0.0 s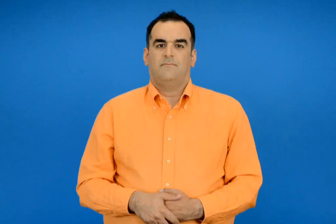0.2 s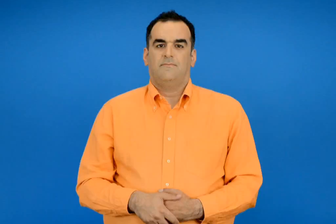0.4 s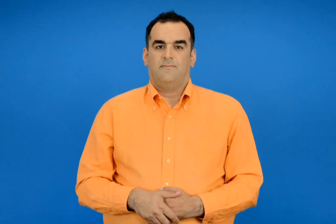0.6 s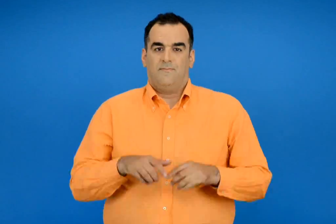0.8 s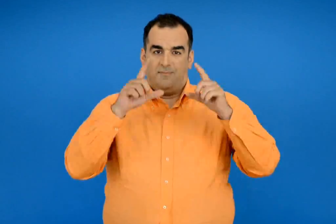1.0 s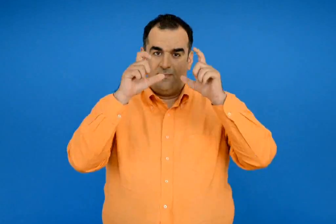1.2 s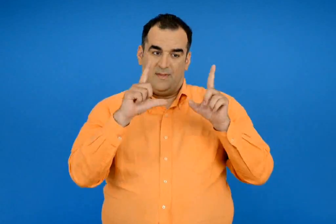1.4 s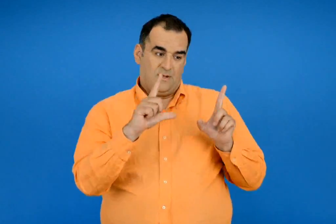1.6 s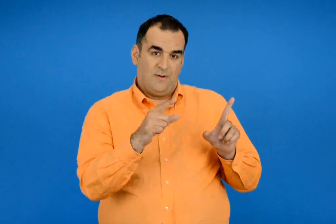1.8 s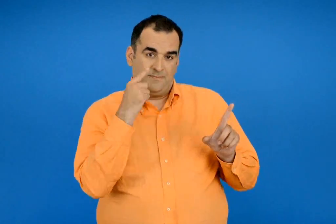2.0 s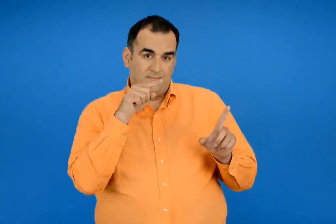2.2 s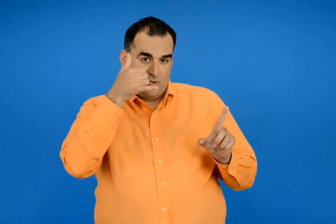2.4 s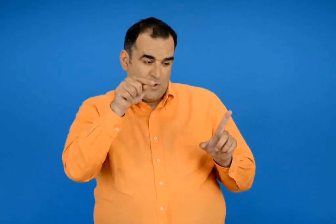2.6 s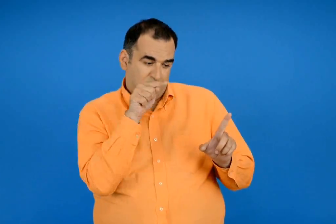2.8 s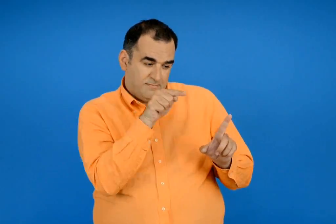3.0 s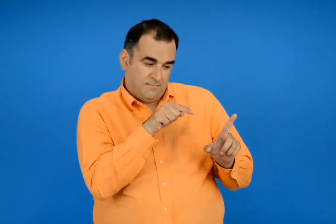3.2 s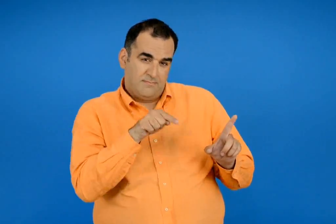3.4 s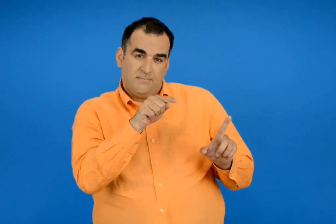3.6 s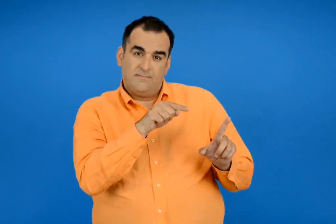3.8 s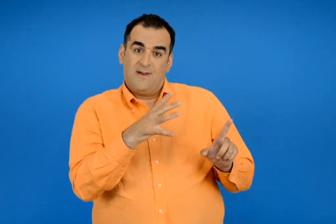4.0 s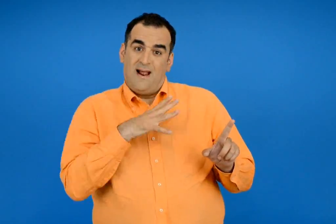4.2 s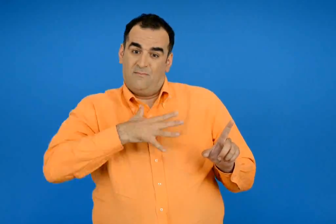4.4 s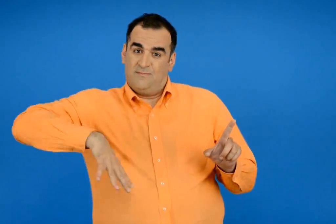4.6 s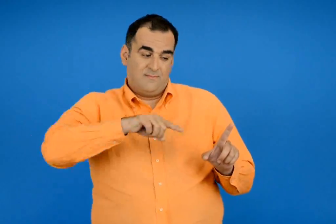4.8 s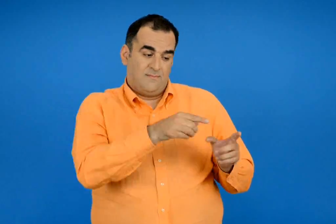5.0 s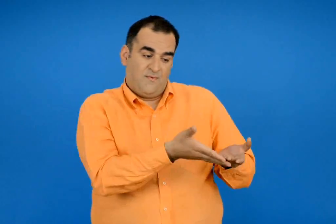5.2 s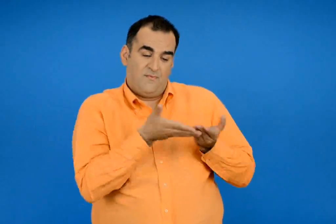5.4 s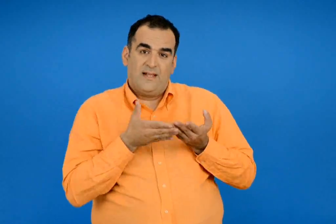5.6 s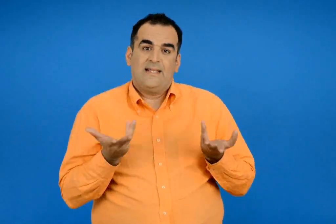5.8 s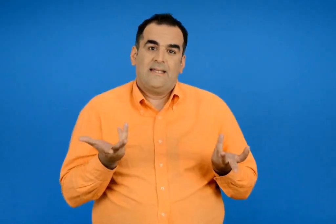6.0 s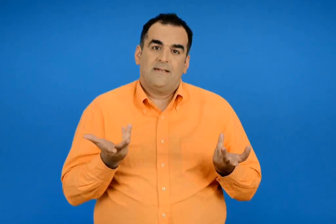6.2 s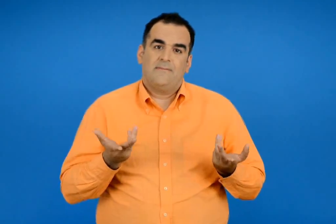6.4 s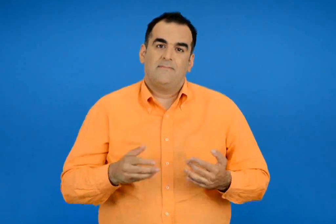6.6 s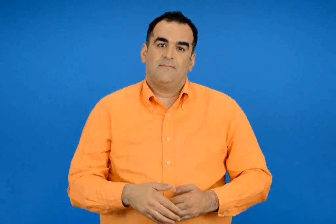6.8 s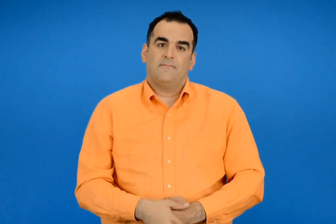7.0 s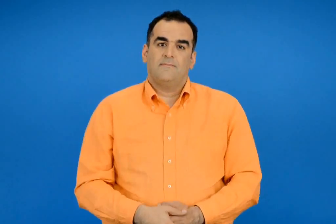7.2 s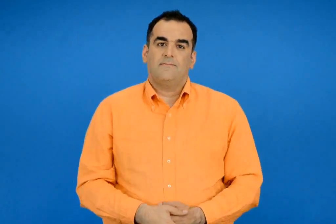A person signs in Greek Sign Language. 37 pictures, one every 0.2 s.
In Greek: σε τι χρησιμεύει στον άνθρωπο καθένα από τα κατοικίδια ζώα της εικόνας ;
